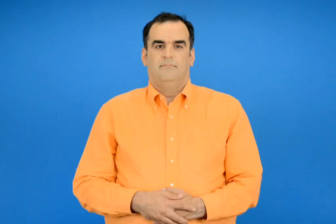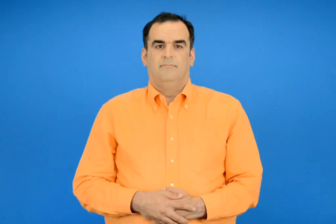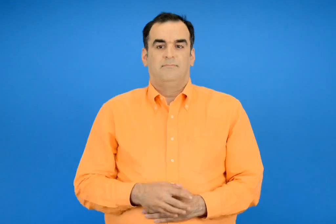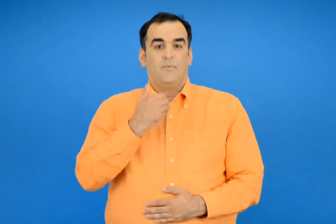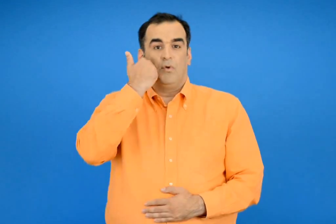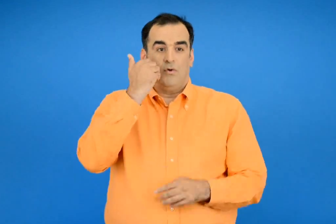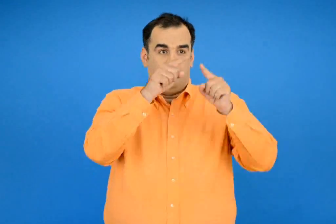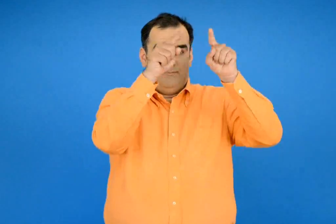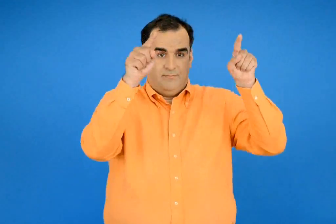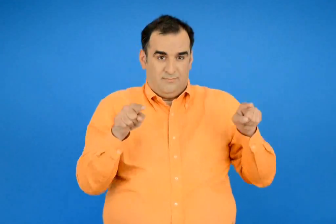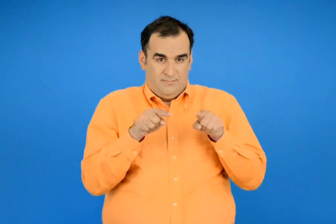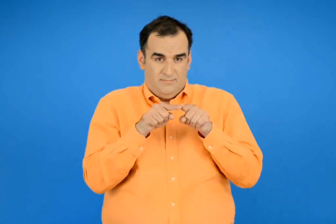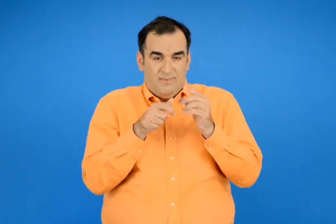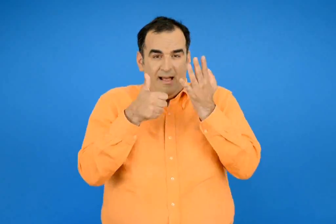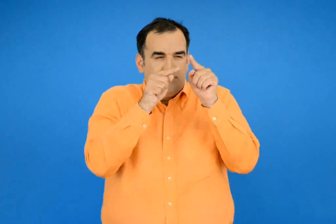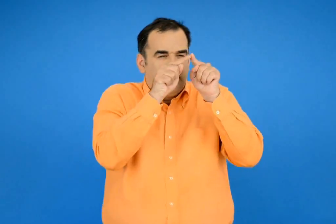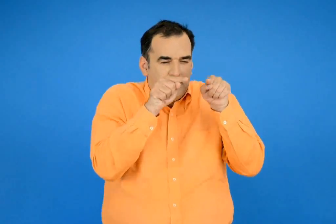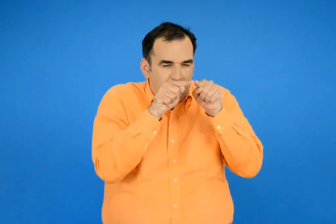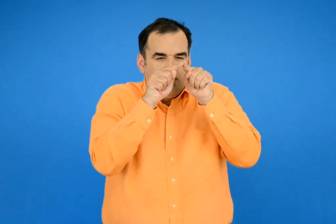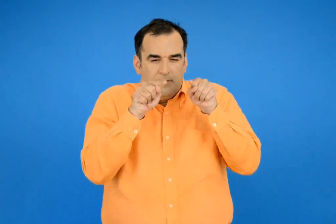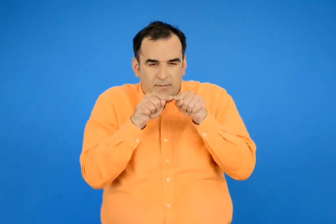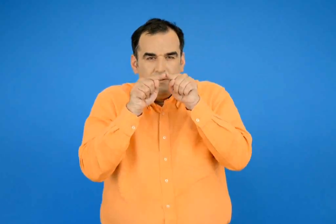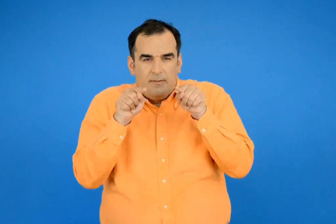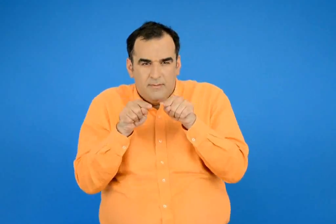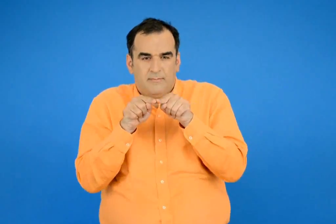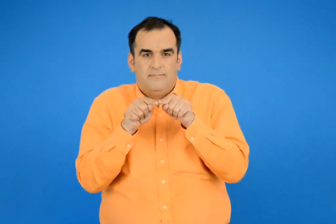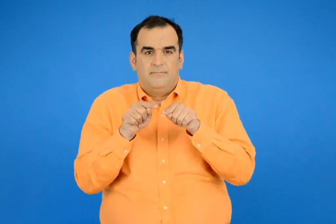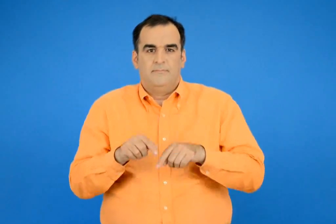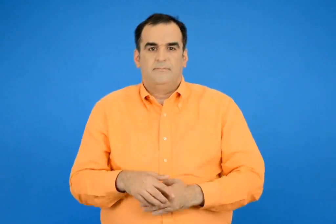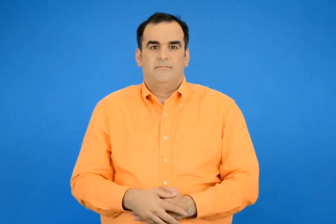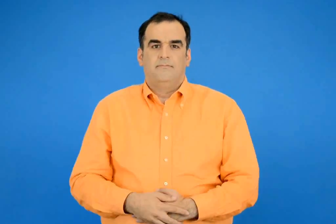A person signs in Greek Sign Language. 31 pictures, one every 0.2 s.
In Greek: χωρίσαμε το κόκκινο τετράγωνο σε 6 μικρότερα
